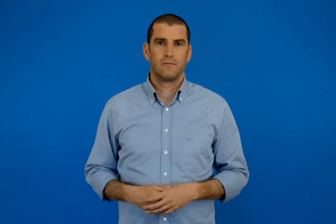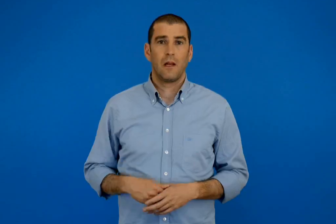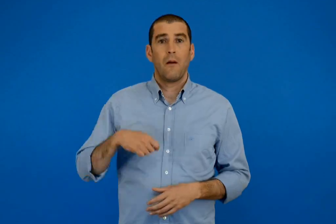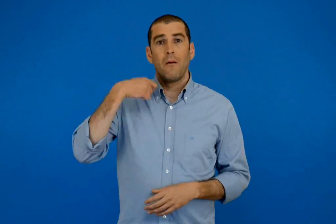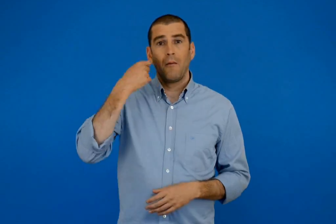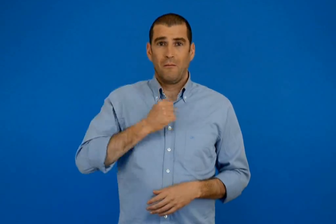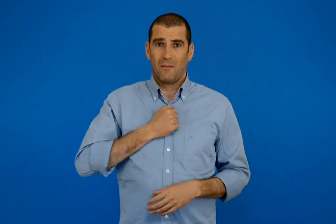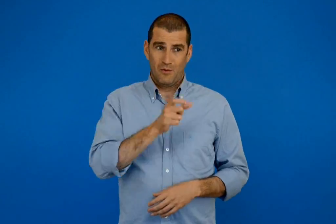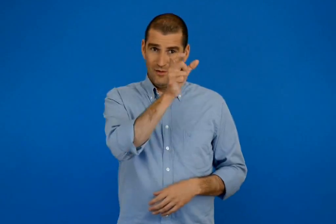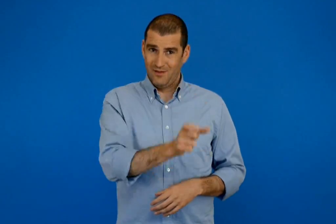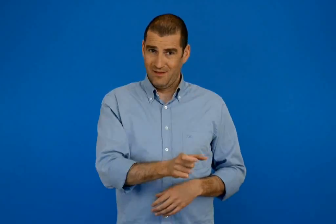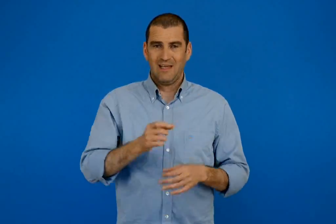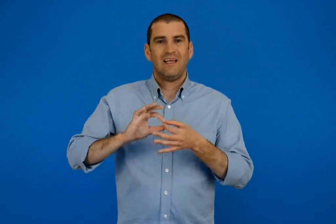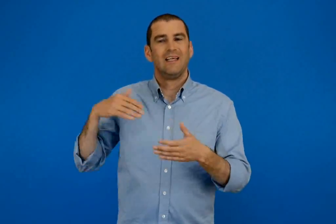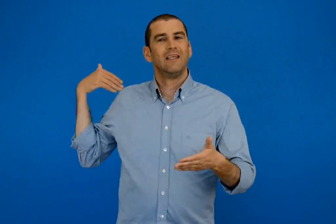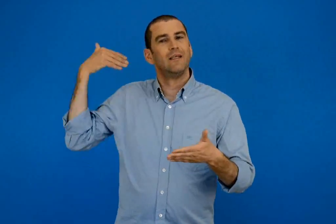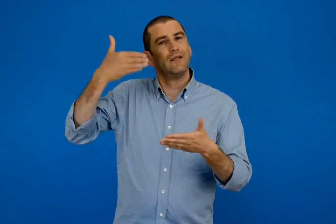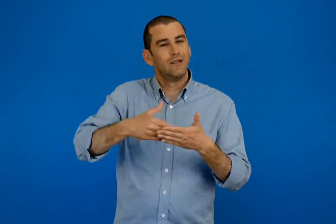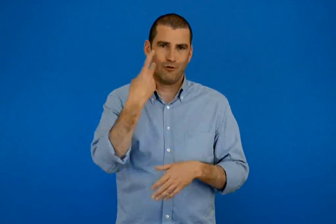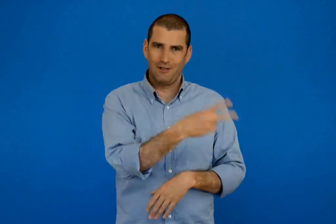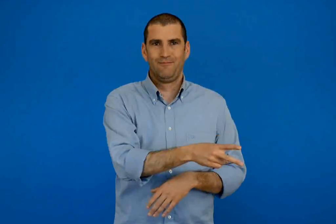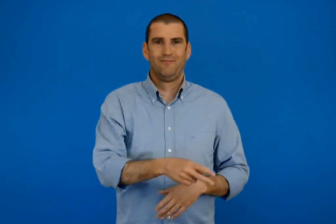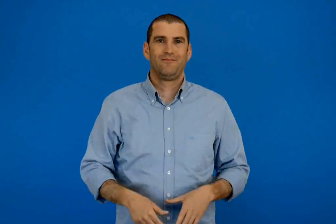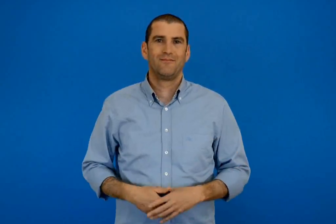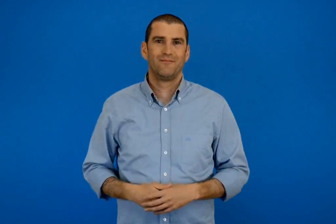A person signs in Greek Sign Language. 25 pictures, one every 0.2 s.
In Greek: η ιστορία της μαμάς μου
